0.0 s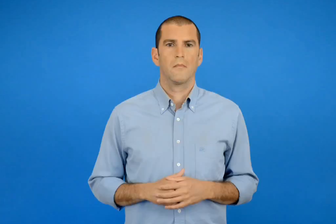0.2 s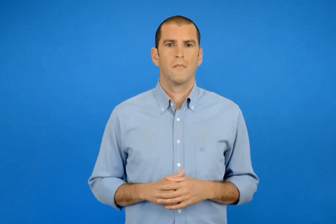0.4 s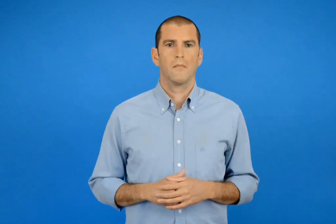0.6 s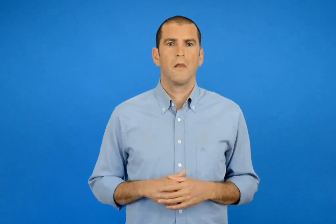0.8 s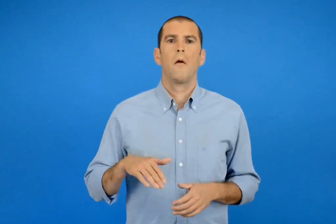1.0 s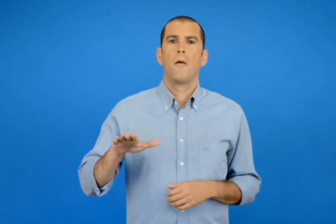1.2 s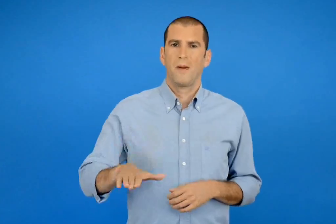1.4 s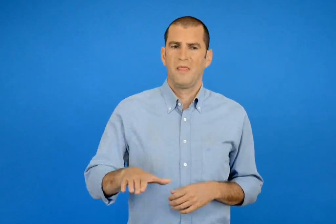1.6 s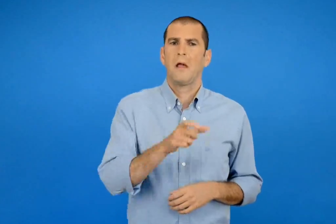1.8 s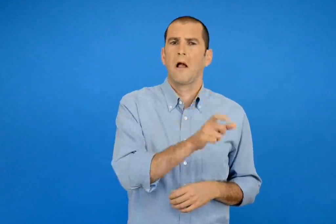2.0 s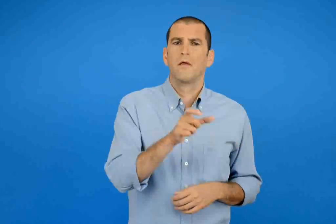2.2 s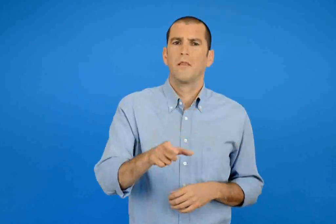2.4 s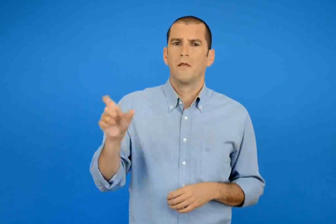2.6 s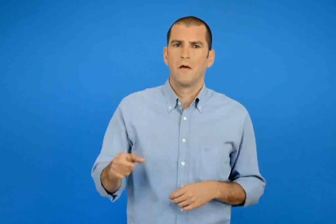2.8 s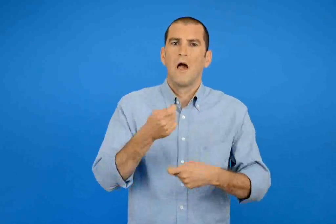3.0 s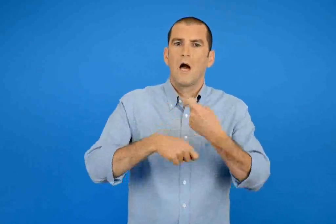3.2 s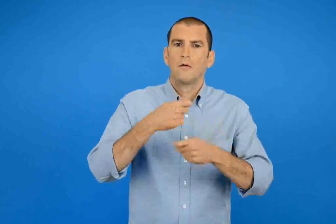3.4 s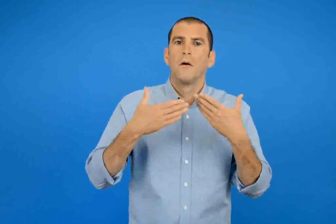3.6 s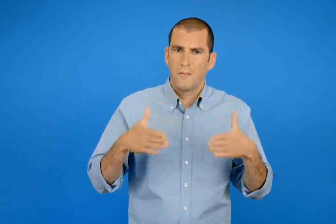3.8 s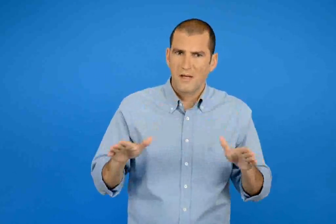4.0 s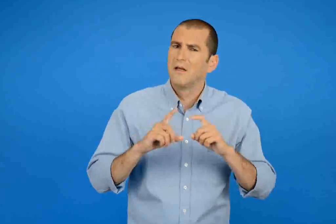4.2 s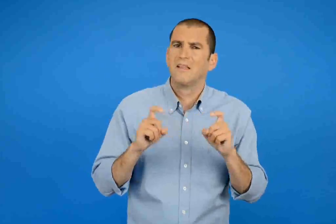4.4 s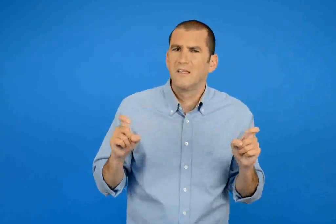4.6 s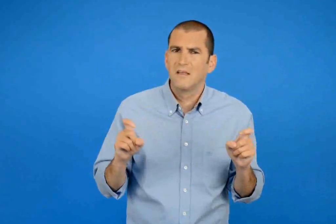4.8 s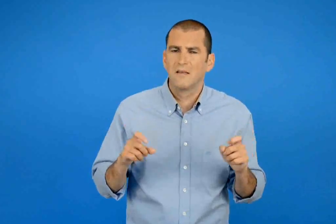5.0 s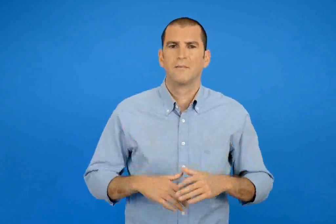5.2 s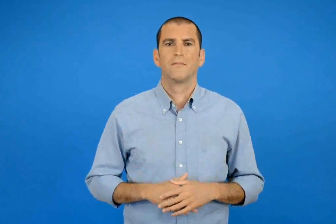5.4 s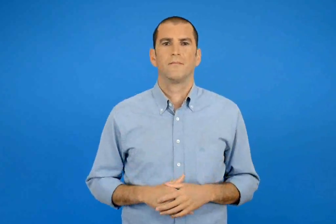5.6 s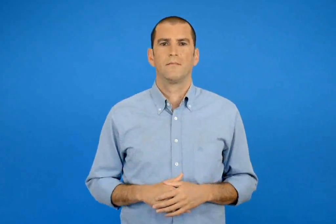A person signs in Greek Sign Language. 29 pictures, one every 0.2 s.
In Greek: τι αγόρασε κάθε παιδί ;
